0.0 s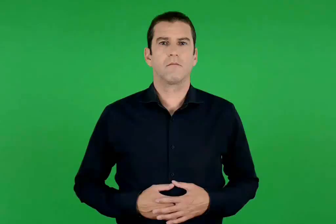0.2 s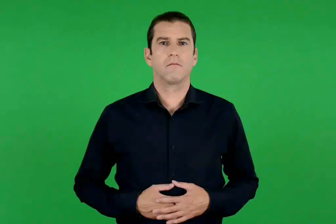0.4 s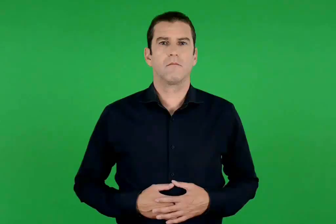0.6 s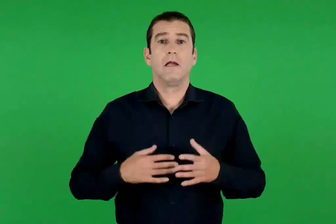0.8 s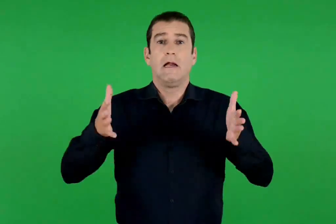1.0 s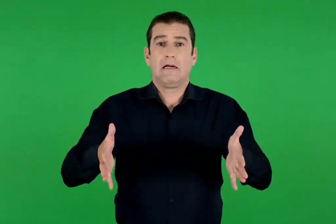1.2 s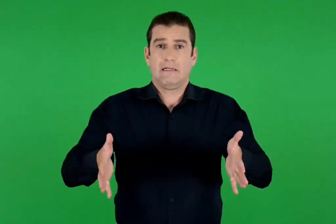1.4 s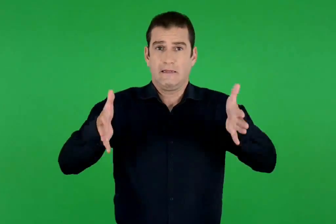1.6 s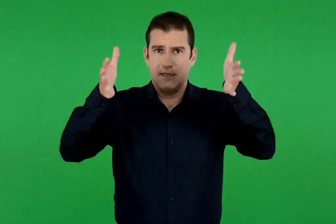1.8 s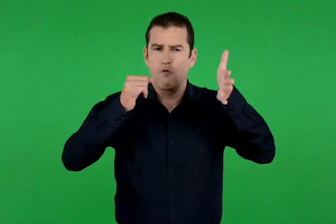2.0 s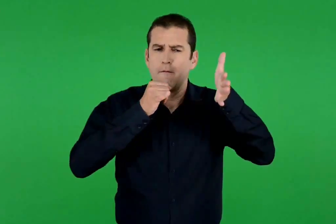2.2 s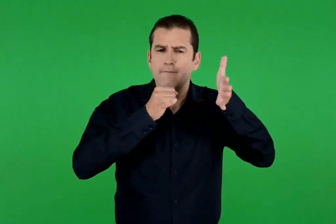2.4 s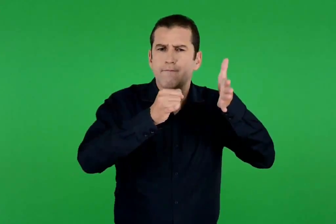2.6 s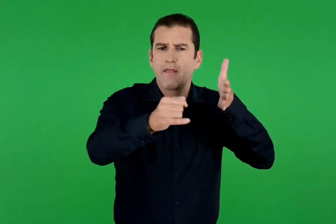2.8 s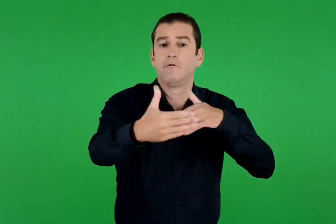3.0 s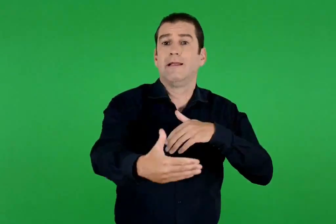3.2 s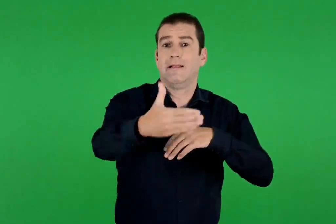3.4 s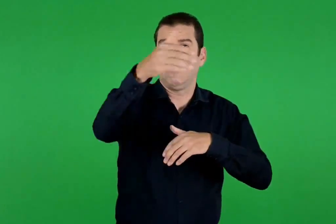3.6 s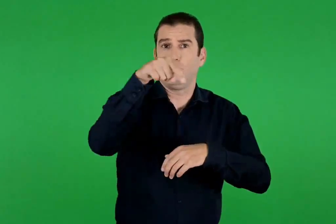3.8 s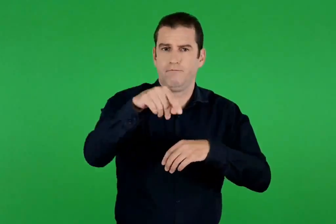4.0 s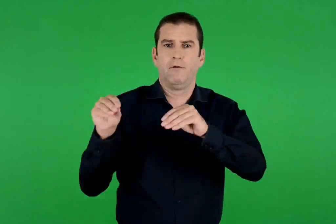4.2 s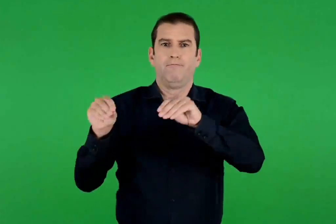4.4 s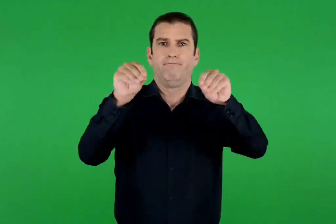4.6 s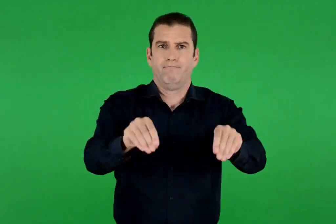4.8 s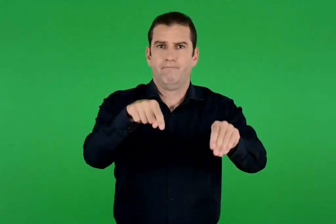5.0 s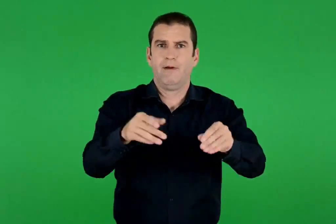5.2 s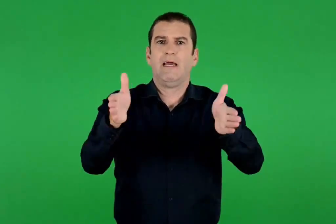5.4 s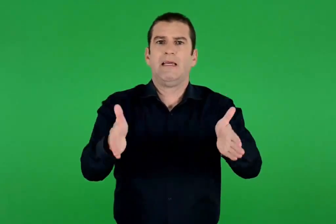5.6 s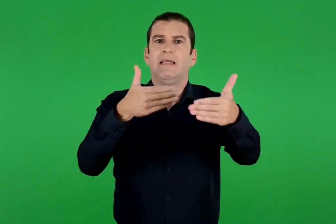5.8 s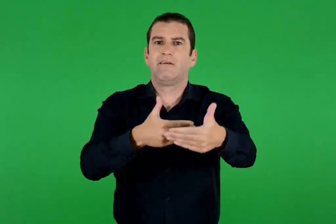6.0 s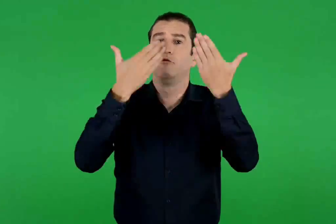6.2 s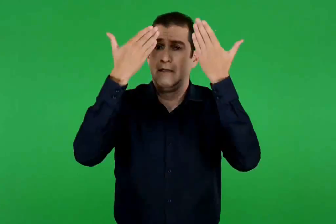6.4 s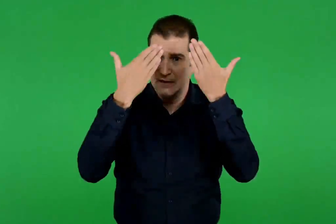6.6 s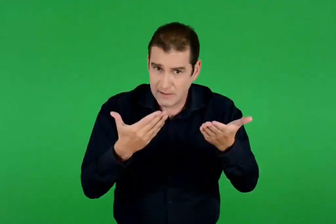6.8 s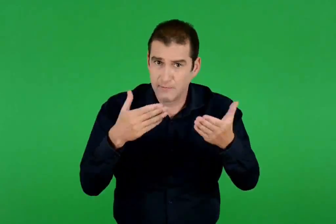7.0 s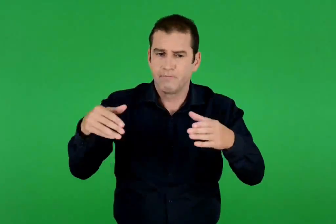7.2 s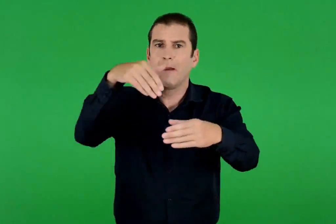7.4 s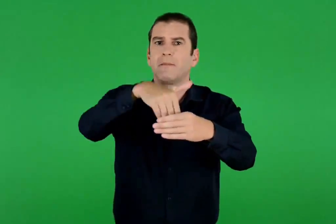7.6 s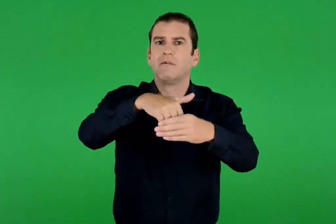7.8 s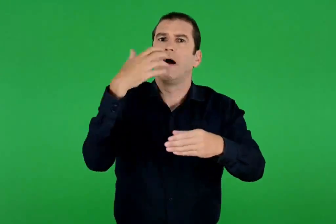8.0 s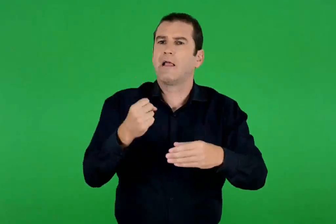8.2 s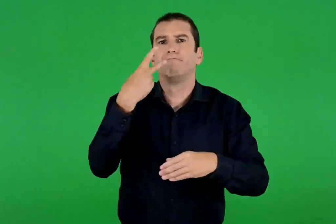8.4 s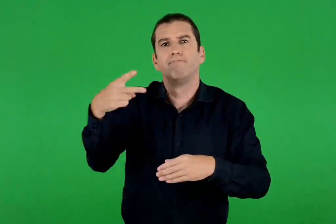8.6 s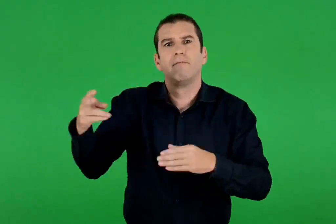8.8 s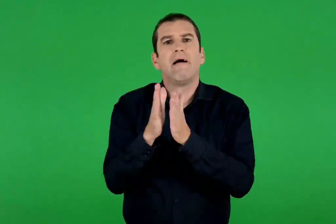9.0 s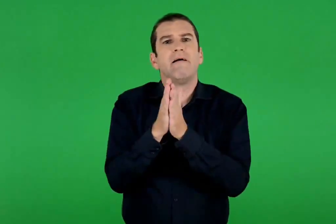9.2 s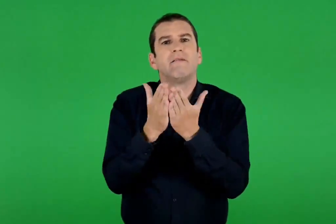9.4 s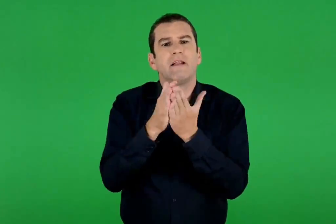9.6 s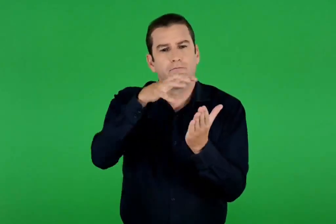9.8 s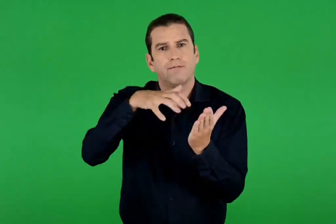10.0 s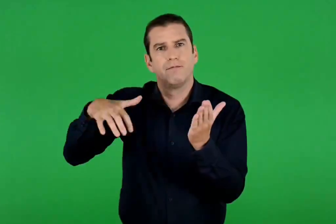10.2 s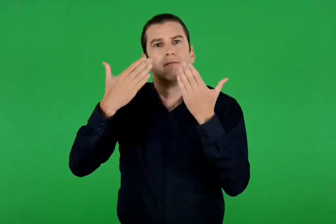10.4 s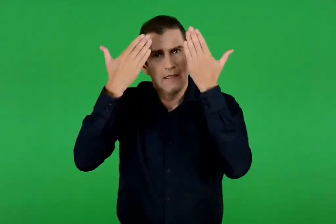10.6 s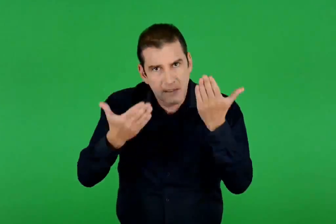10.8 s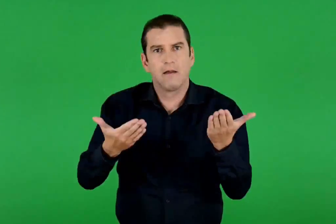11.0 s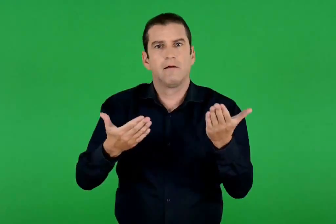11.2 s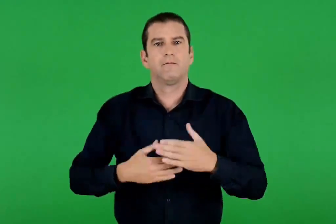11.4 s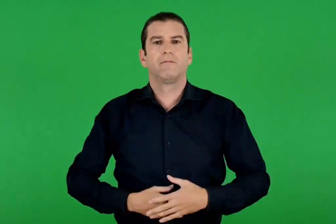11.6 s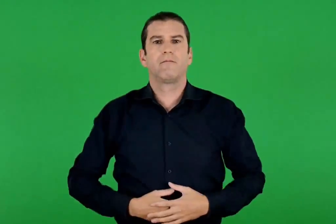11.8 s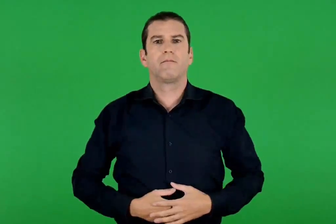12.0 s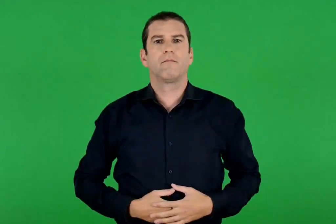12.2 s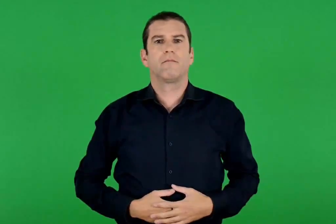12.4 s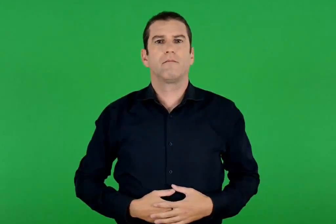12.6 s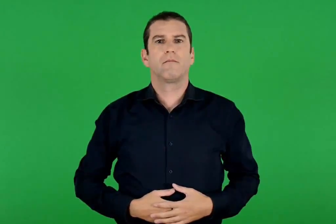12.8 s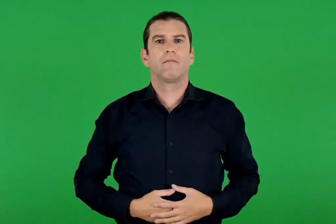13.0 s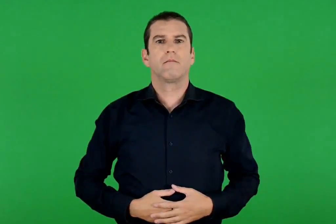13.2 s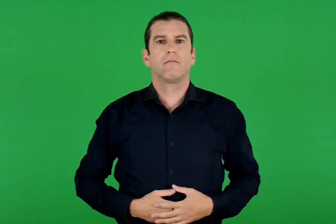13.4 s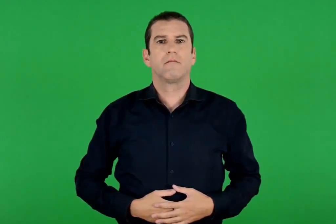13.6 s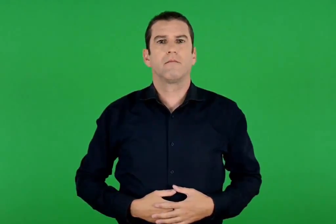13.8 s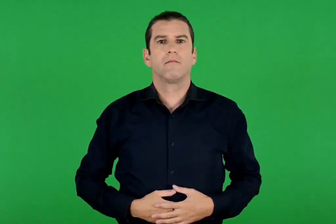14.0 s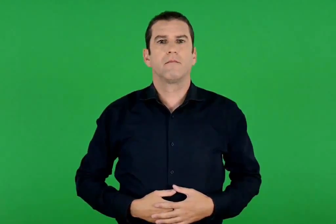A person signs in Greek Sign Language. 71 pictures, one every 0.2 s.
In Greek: στον τοίχο που βρίσκεται στο βάθος του κτιρίου βρίσκεται τοποθετημένη η ιερή κιβωτός που περιέχει τα ιερά τους βιβλία
